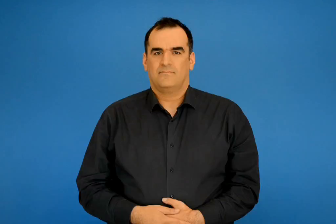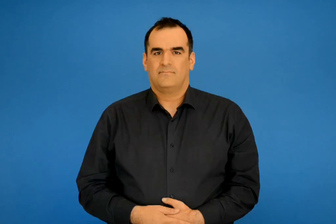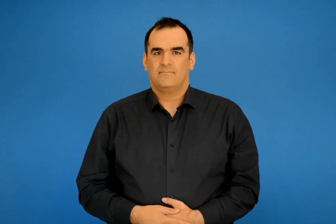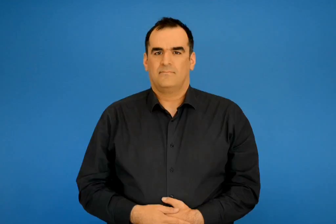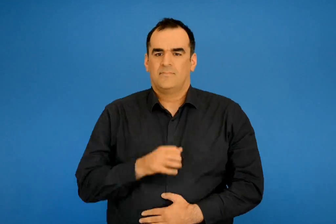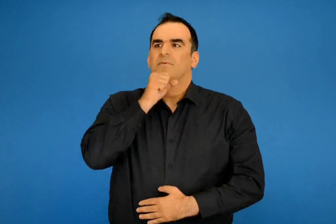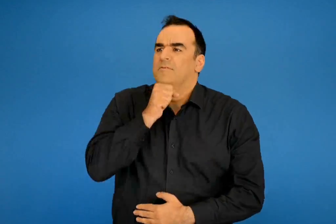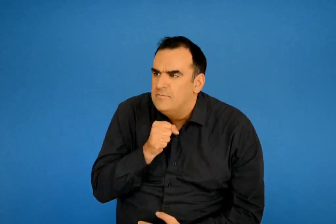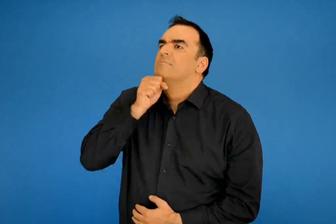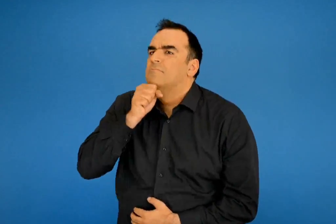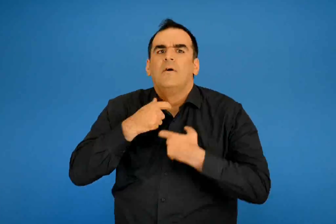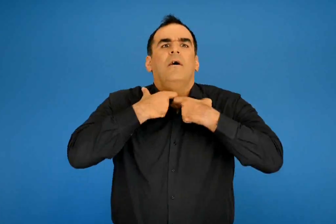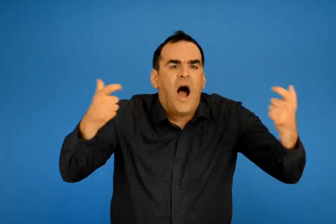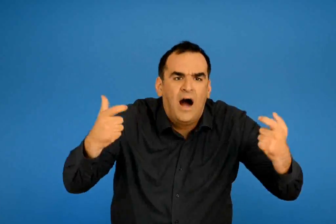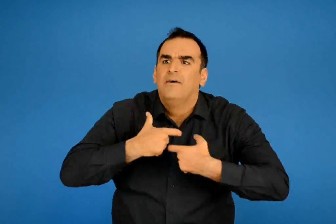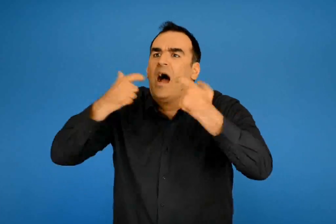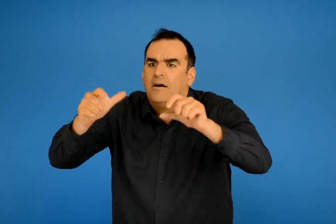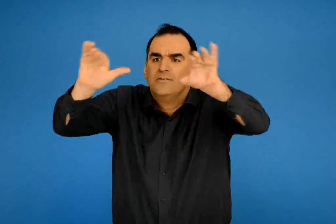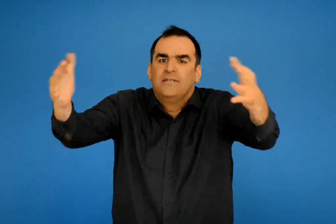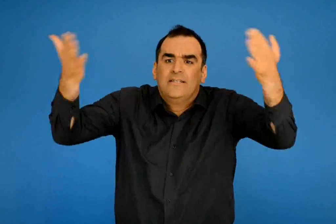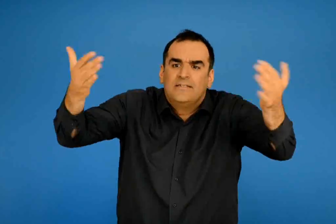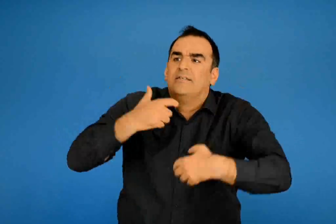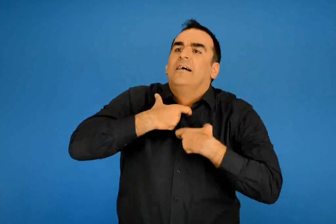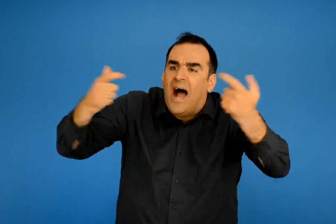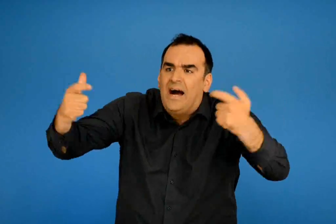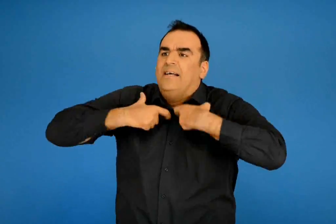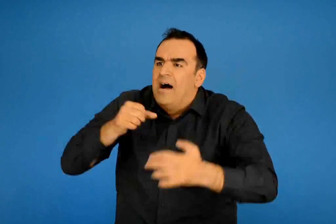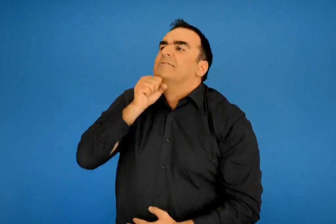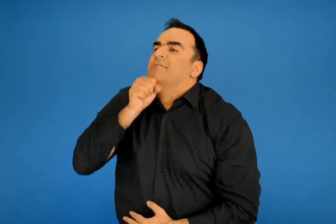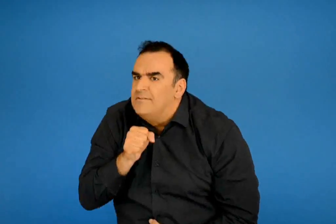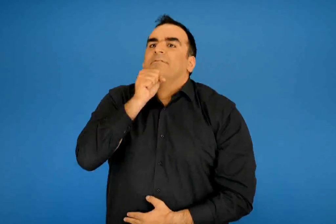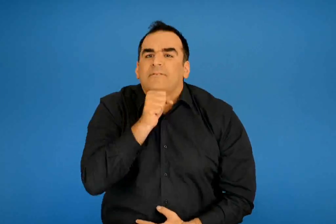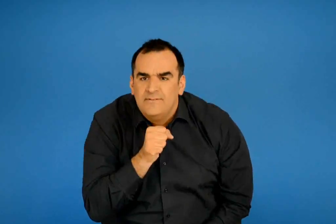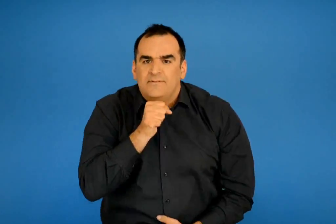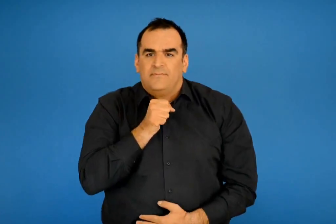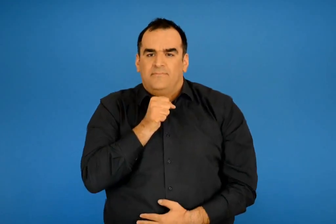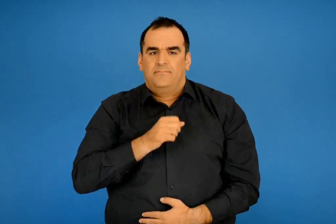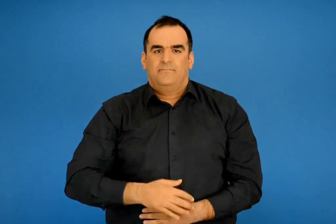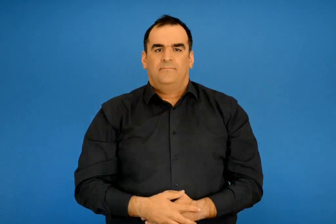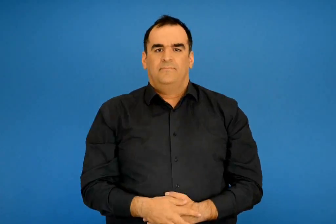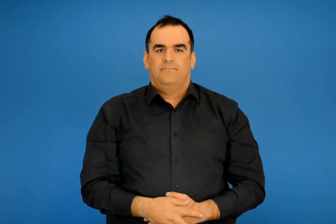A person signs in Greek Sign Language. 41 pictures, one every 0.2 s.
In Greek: χατζηαβατης ακούσατε ακούσατε
